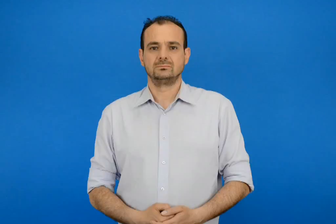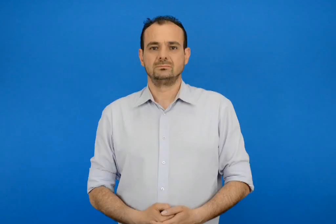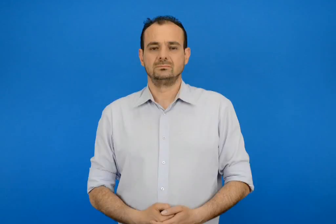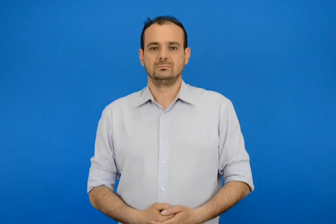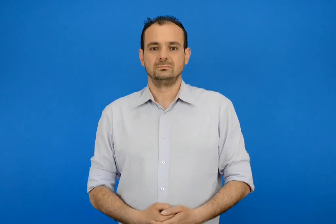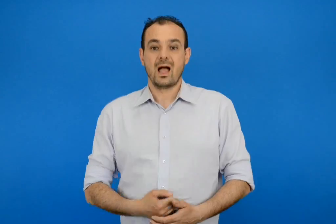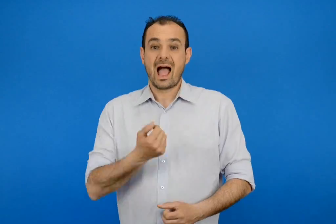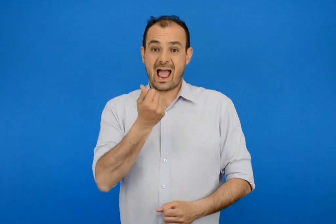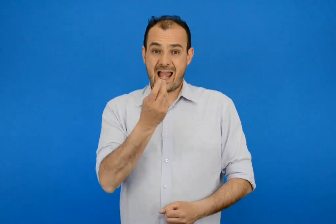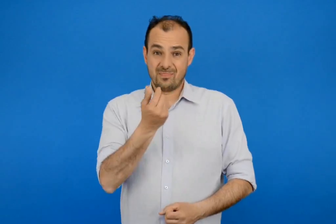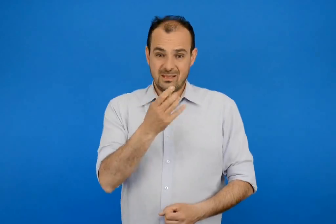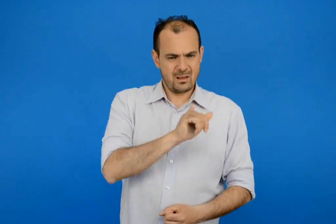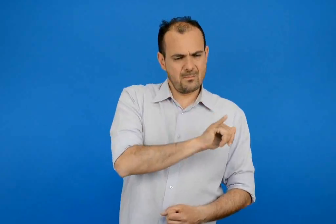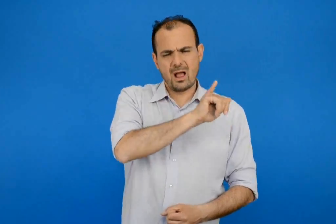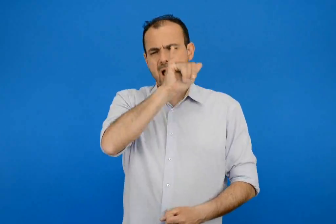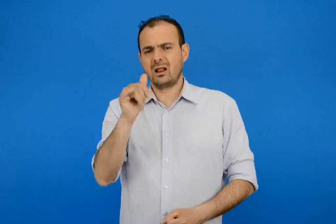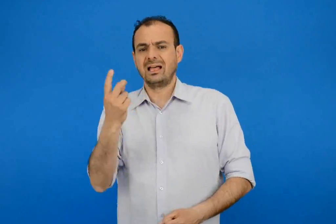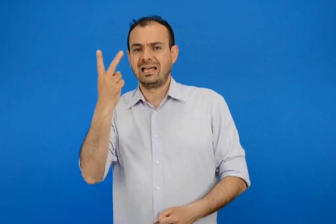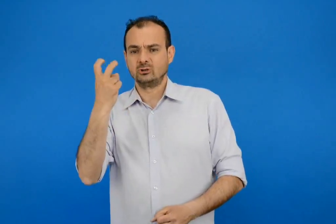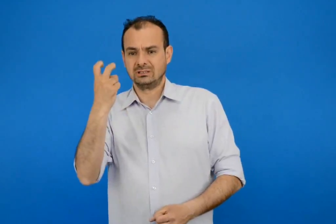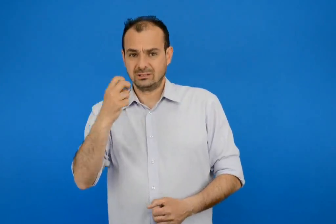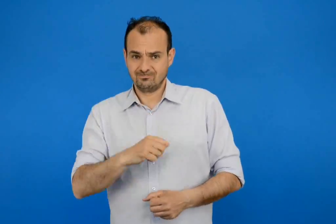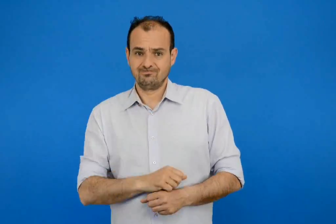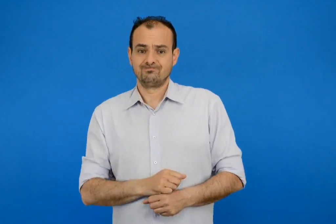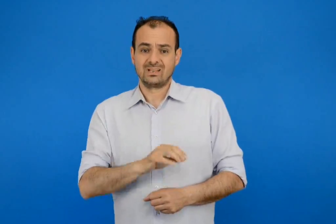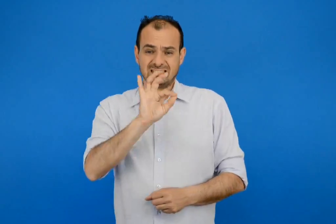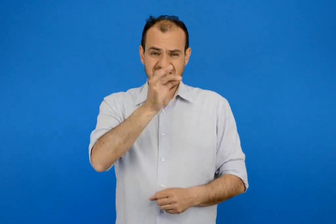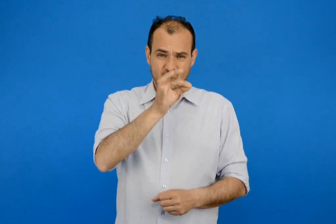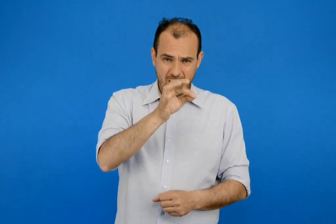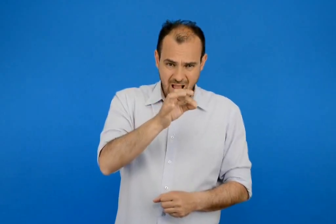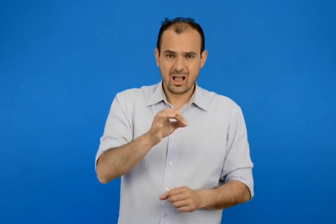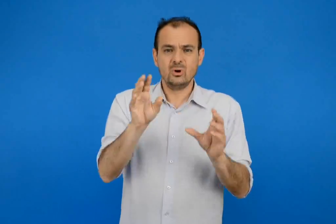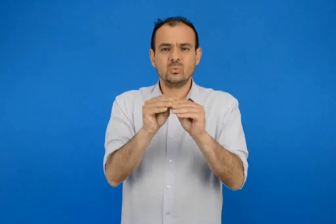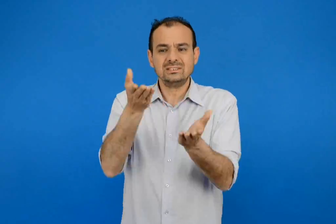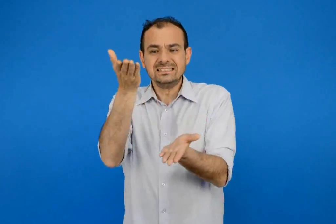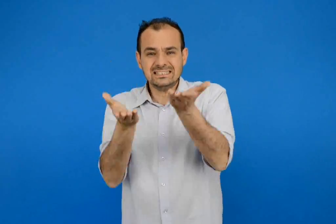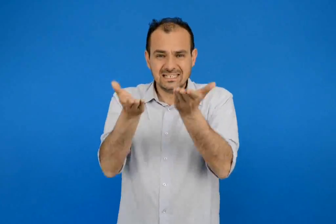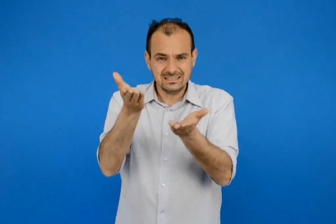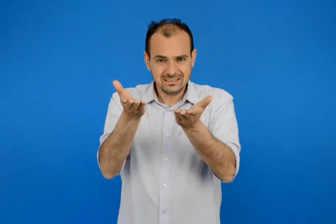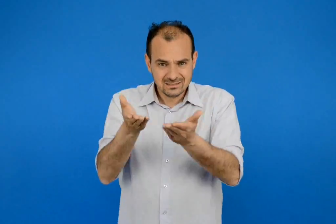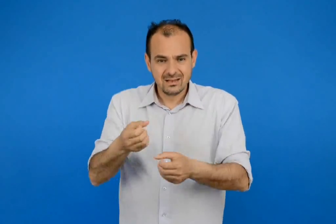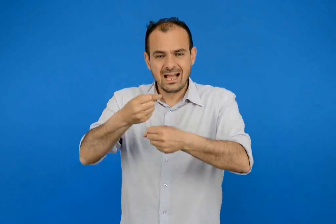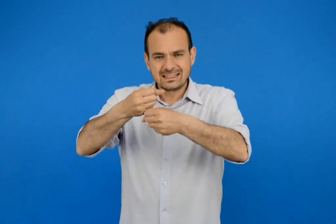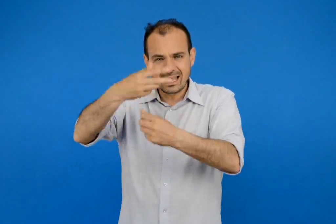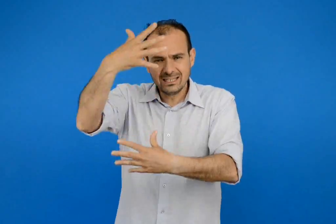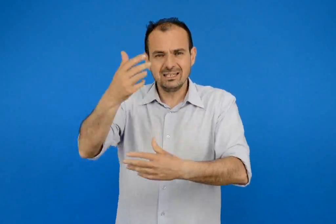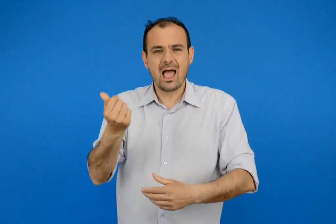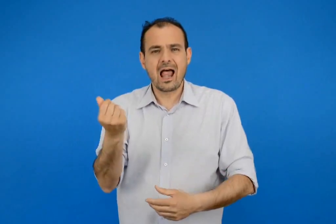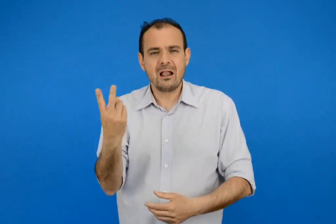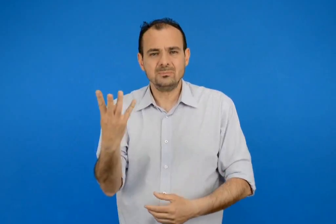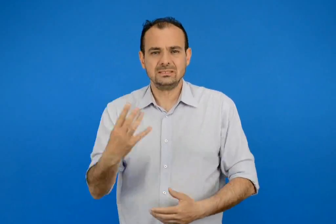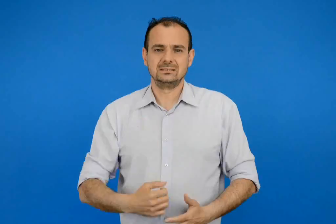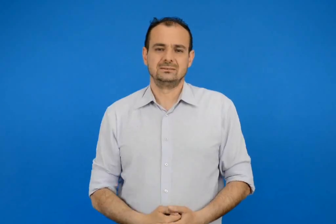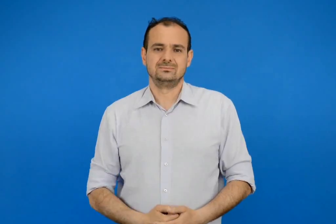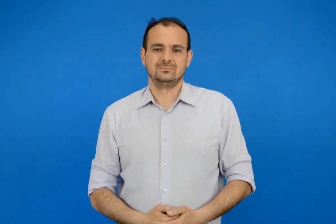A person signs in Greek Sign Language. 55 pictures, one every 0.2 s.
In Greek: οι αριθμοί μέχρι το 20 – τα σύμβολα της σύγκρισης – τακτικοί αριθμοί
